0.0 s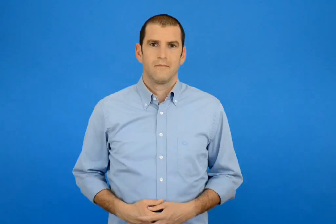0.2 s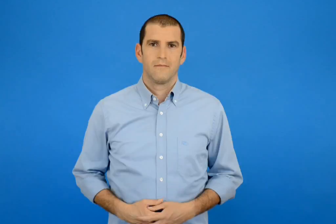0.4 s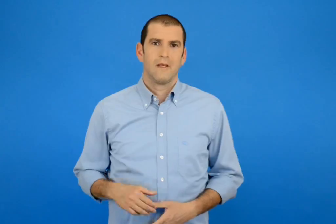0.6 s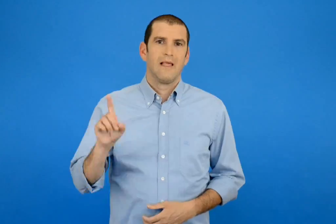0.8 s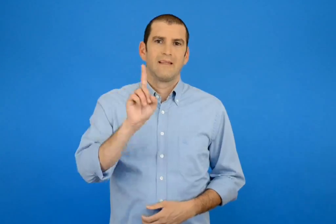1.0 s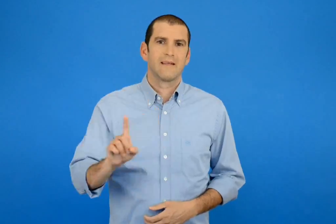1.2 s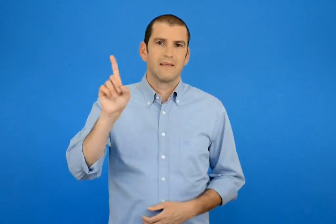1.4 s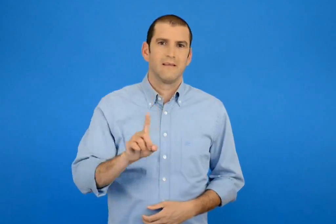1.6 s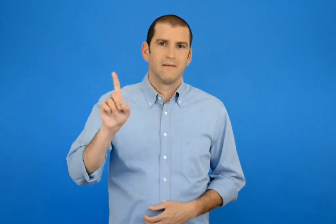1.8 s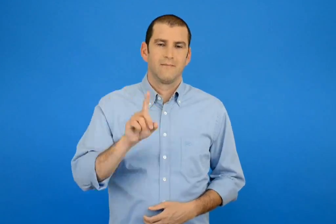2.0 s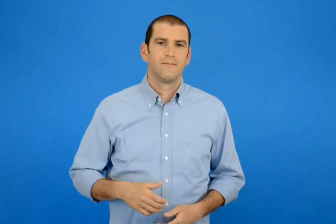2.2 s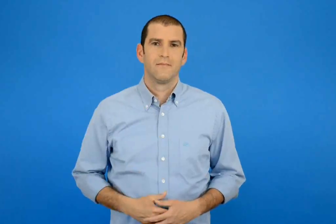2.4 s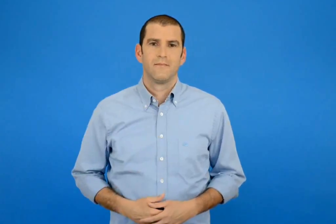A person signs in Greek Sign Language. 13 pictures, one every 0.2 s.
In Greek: κυριακή
